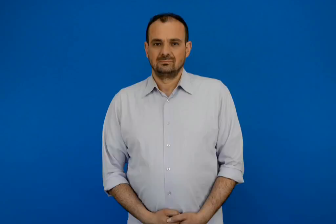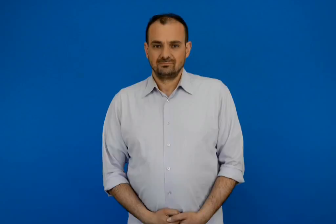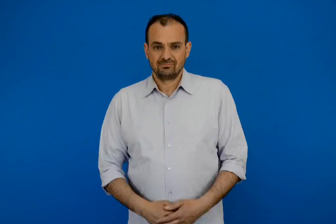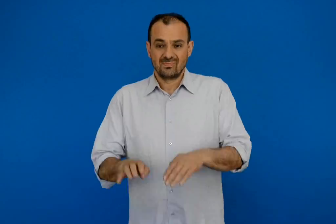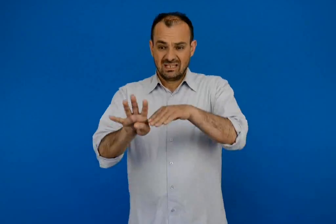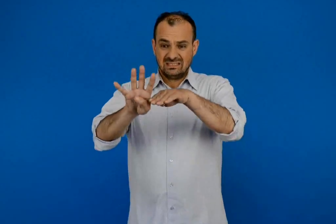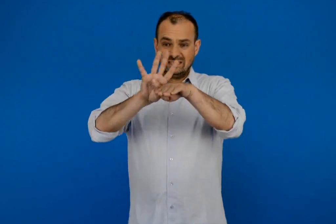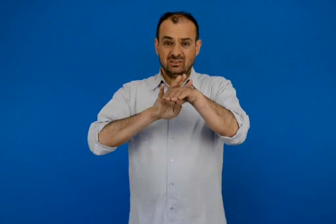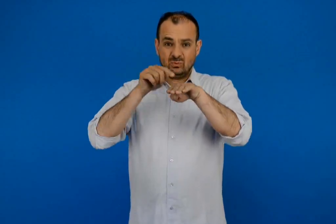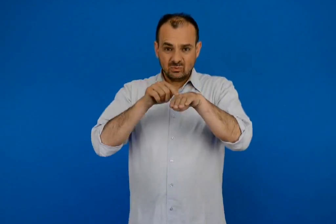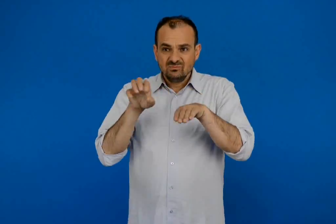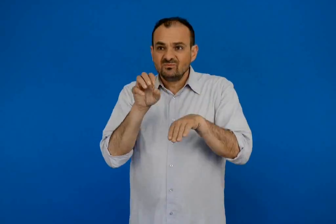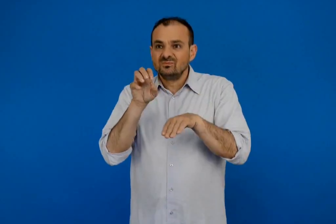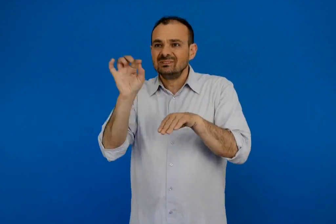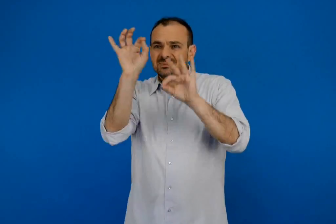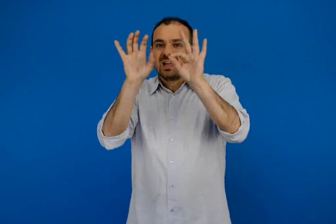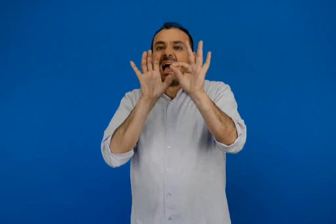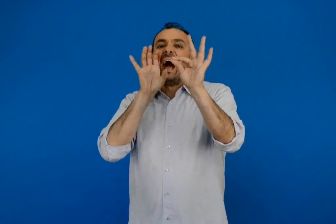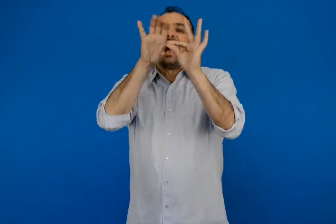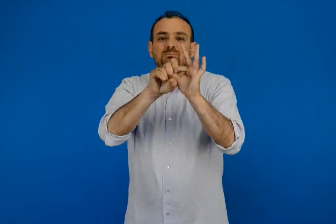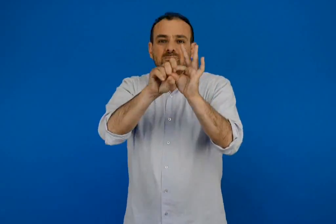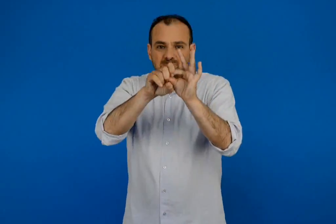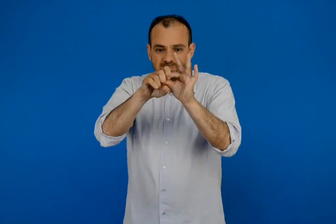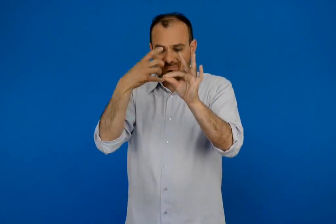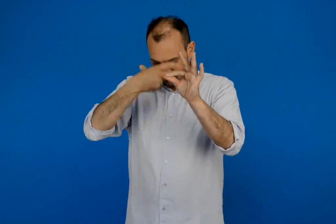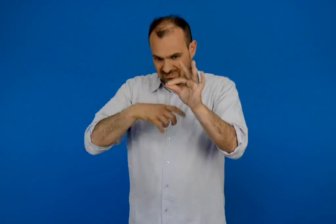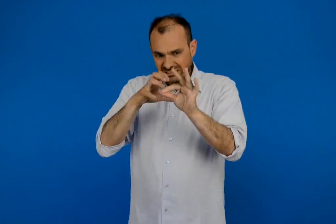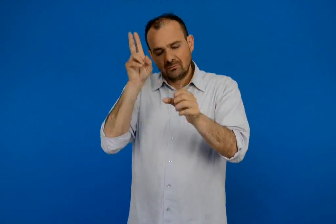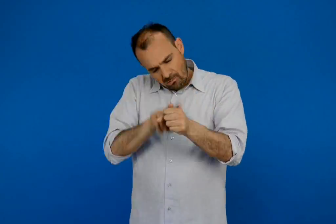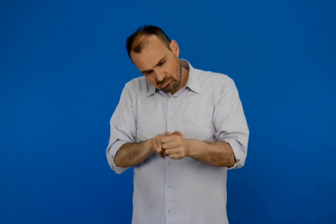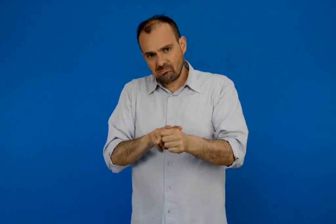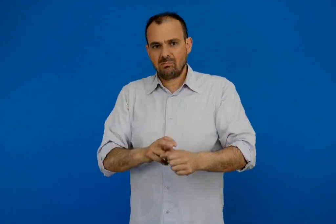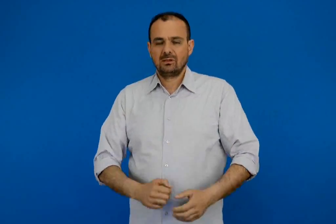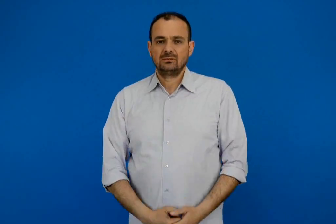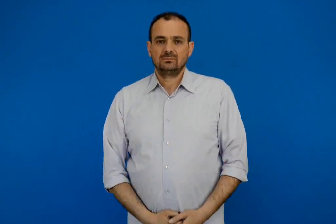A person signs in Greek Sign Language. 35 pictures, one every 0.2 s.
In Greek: μαζί όμως δηλητηριάζουν και τους σκαντζόχοιρους που τα τρώνε
